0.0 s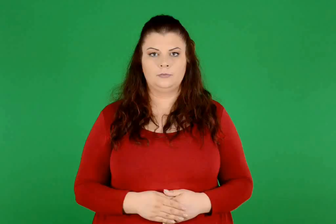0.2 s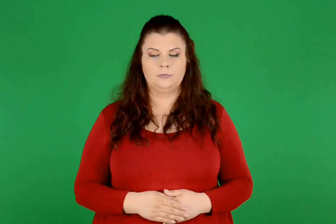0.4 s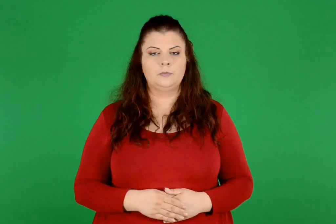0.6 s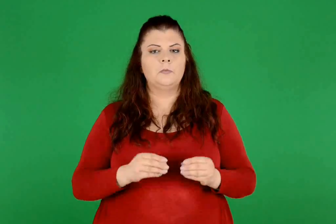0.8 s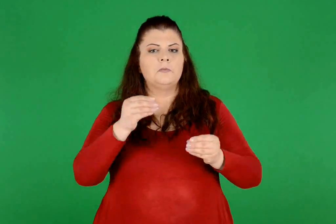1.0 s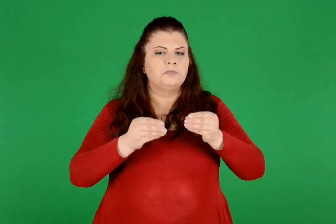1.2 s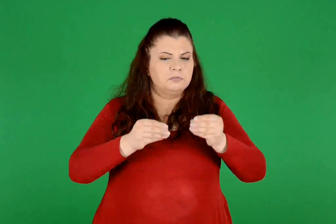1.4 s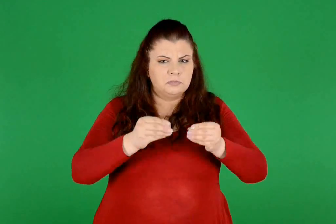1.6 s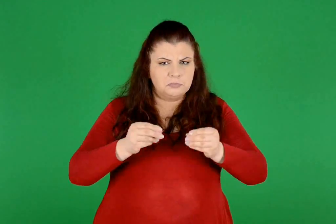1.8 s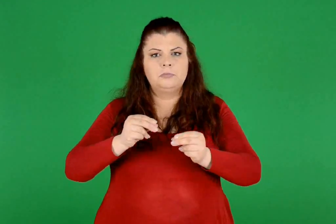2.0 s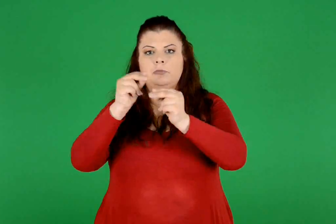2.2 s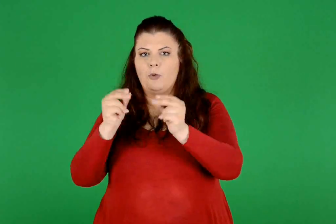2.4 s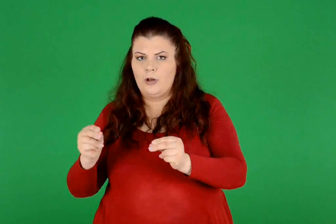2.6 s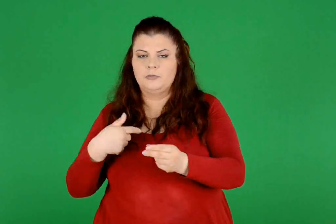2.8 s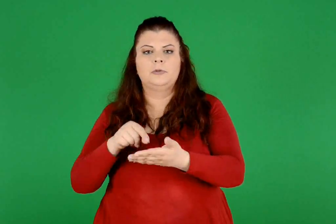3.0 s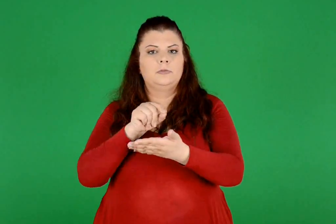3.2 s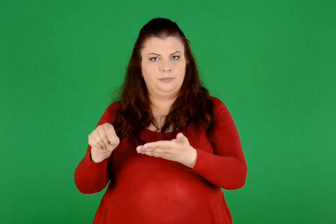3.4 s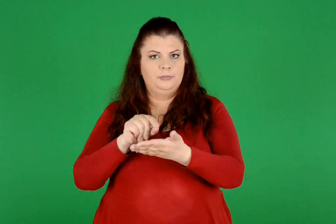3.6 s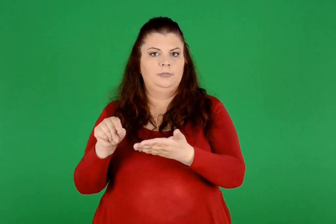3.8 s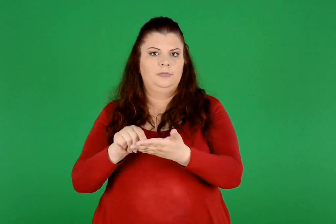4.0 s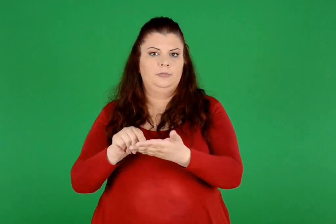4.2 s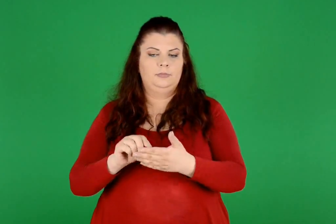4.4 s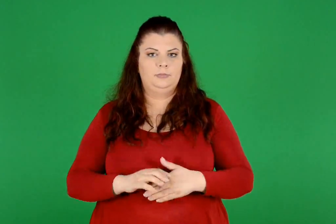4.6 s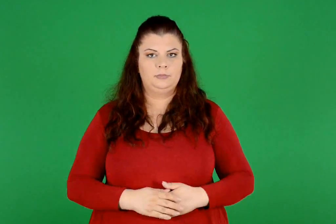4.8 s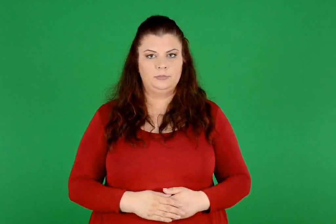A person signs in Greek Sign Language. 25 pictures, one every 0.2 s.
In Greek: κάνω τις πράξεις και γράφω το αποτέλεσμα
